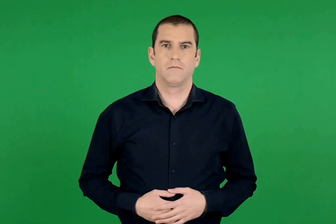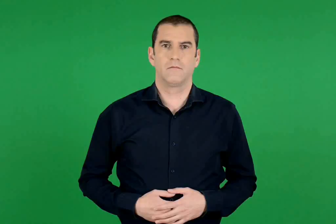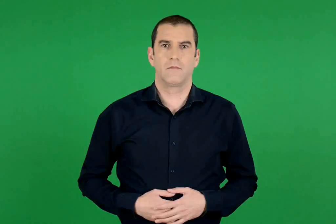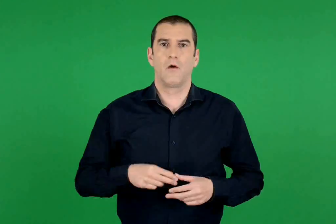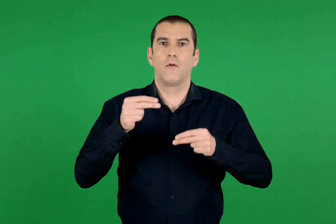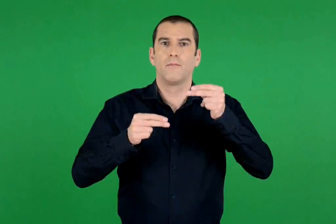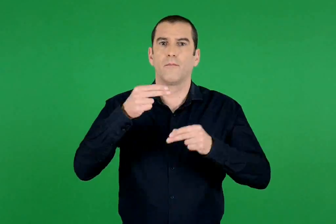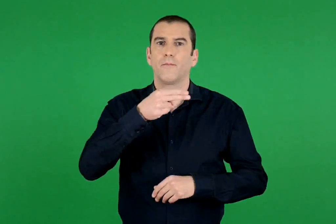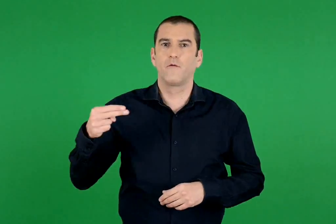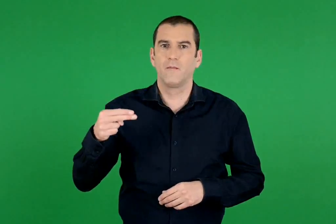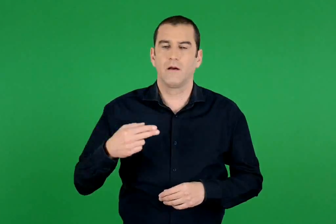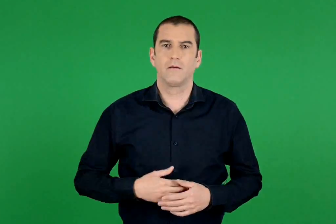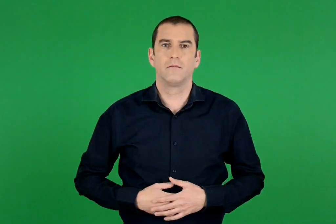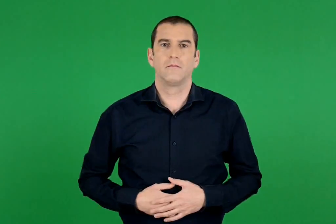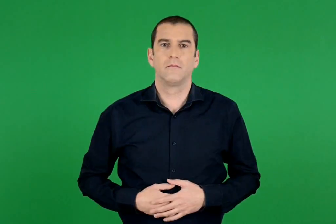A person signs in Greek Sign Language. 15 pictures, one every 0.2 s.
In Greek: πρόβλημα
